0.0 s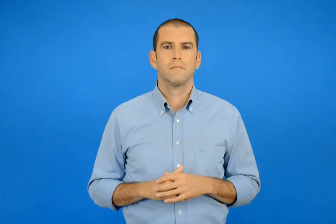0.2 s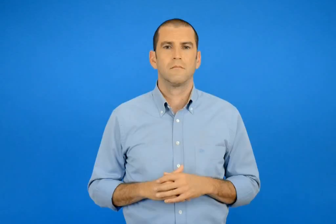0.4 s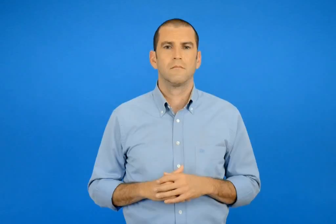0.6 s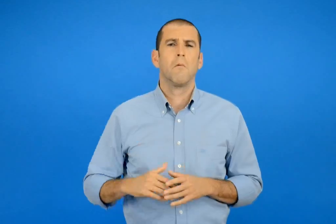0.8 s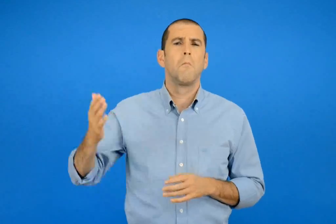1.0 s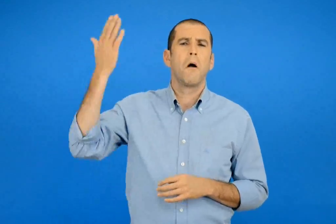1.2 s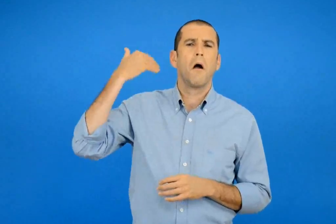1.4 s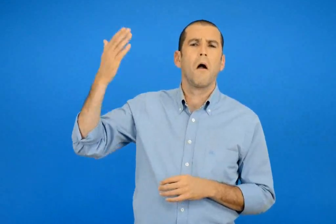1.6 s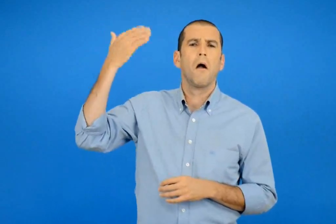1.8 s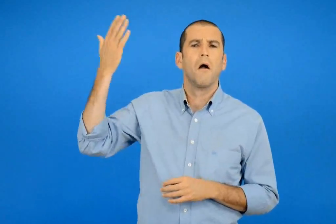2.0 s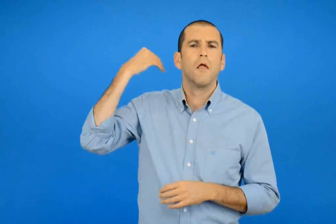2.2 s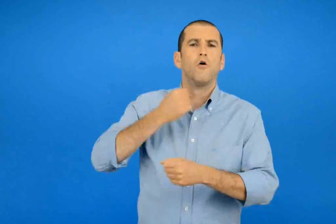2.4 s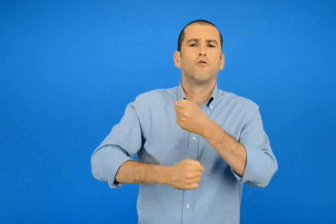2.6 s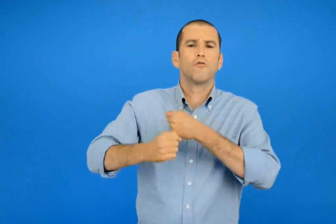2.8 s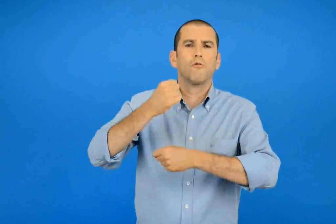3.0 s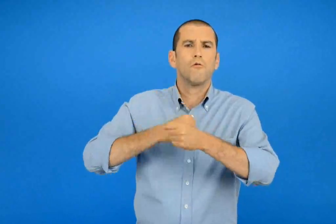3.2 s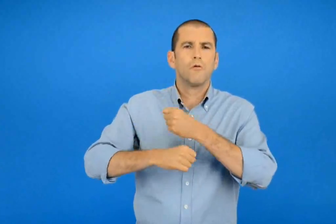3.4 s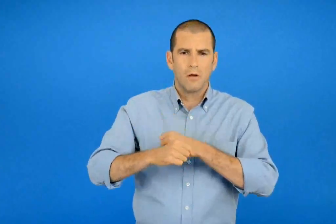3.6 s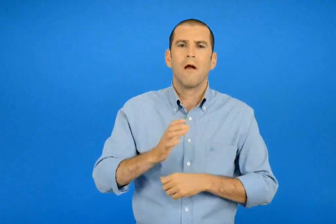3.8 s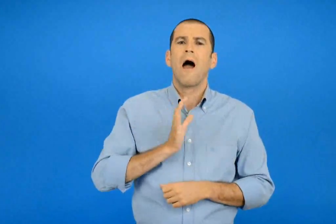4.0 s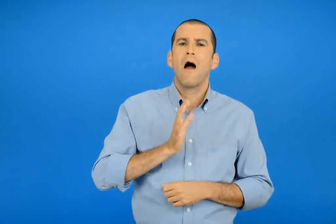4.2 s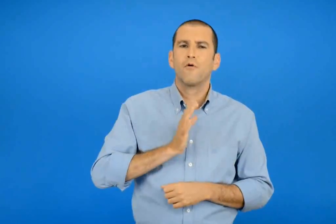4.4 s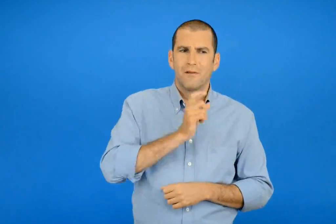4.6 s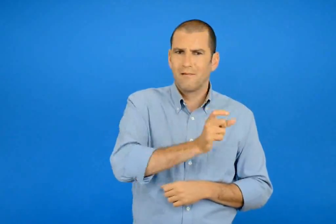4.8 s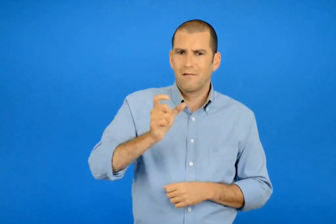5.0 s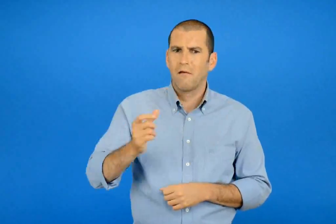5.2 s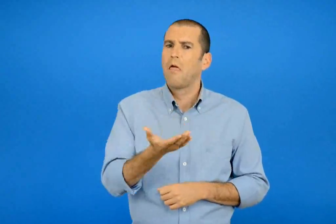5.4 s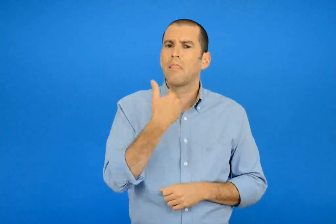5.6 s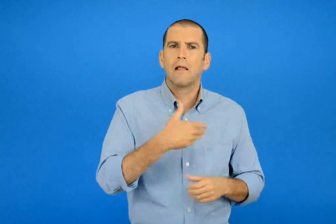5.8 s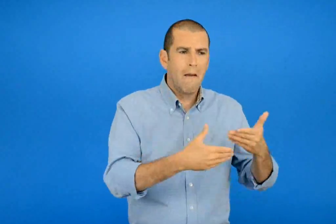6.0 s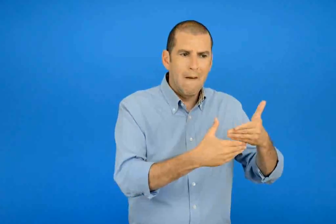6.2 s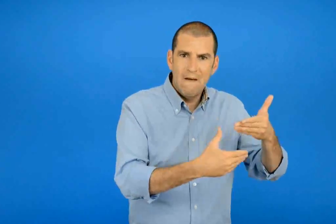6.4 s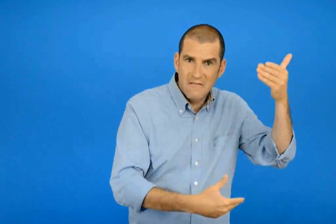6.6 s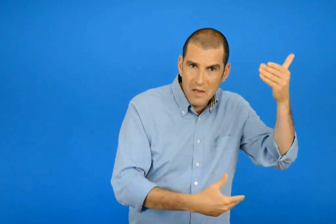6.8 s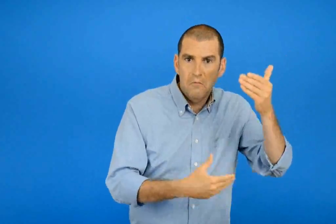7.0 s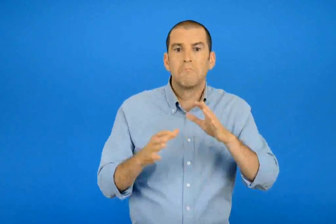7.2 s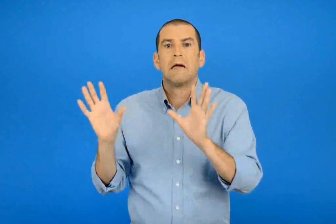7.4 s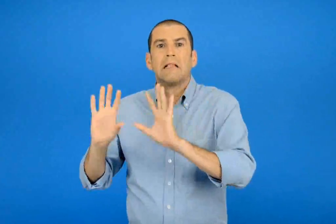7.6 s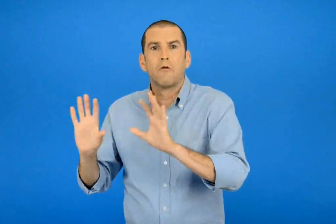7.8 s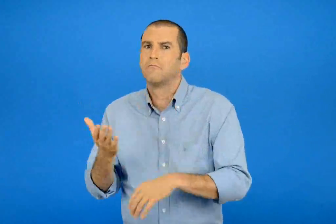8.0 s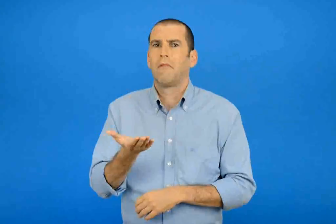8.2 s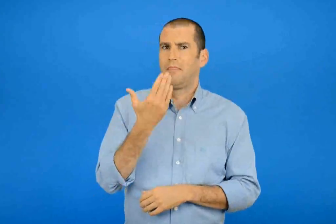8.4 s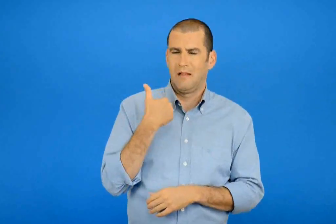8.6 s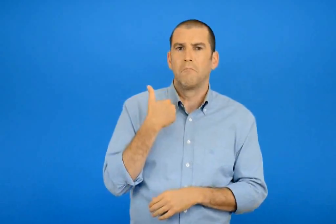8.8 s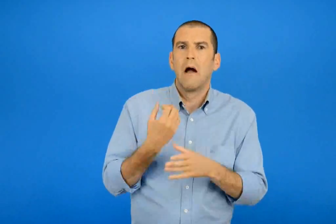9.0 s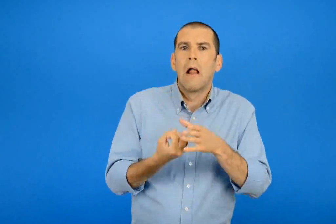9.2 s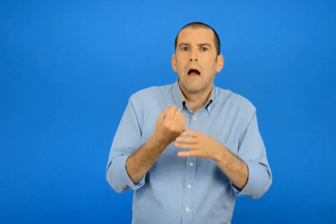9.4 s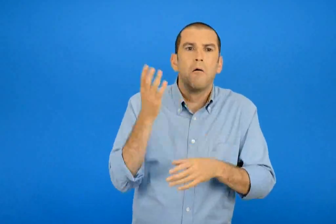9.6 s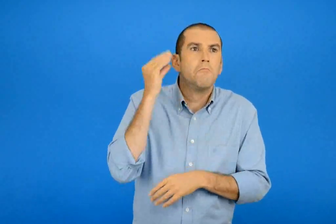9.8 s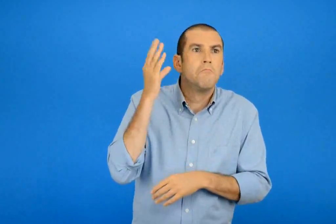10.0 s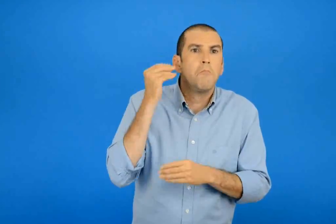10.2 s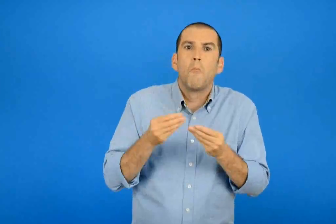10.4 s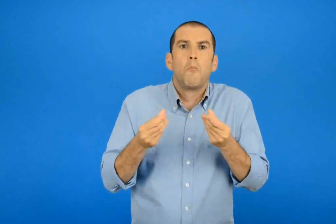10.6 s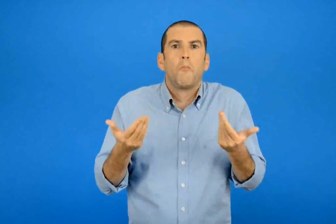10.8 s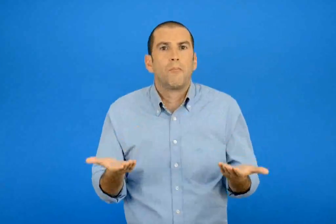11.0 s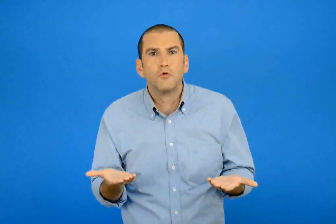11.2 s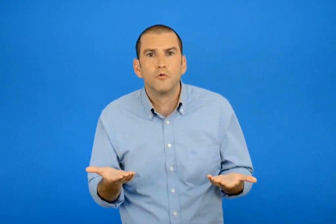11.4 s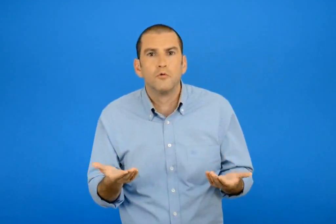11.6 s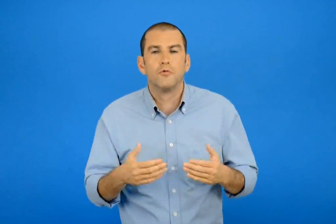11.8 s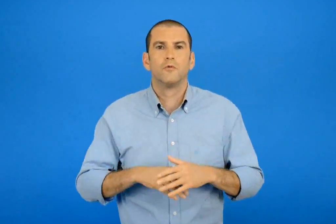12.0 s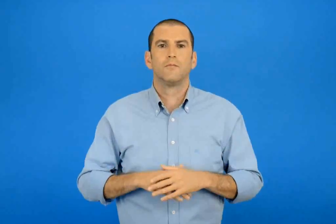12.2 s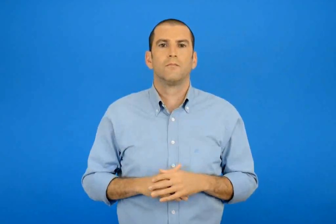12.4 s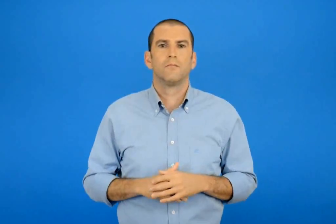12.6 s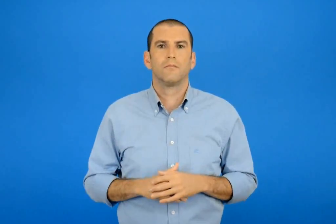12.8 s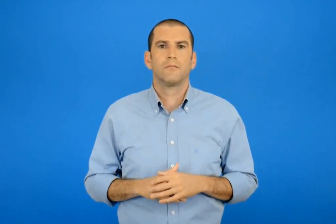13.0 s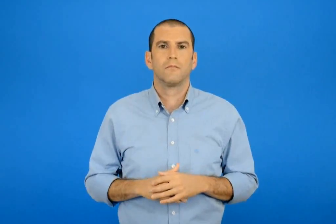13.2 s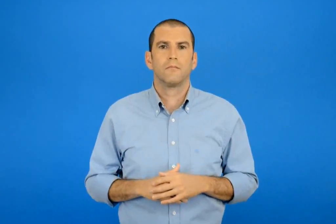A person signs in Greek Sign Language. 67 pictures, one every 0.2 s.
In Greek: πως μάθαιναν τα νέα οι άνθρωποι στα παλιά τα χρονιά όταν δεν υπήρχαν εφημερίδες η τηλεόραση ;
